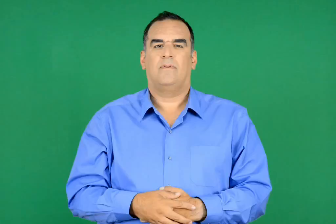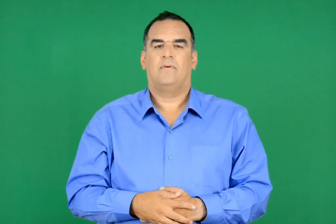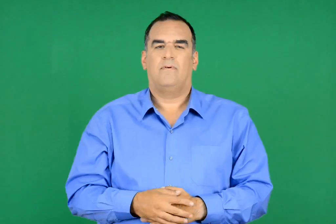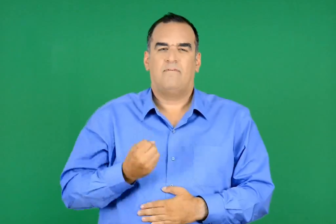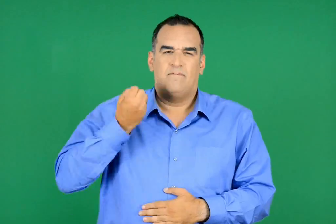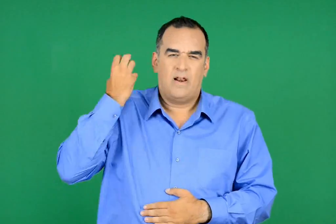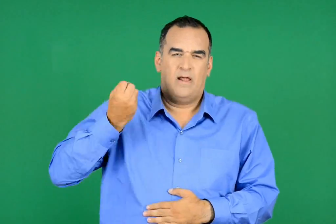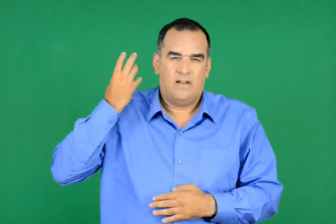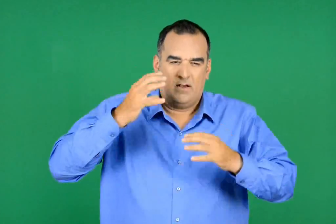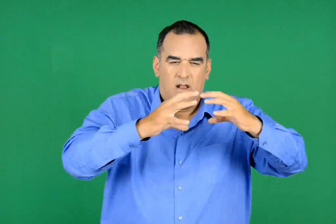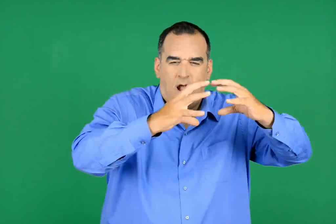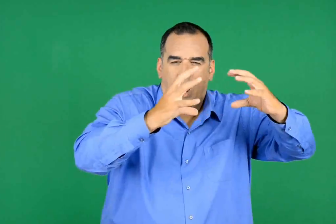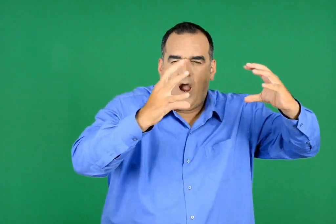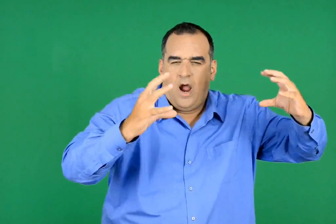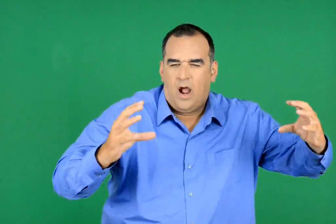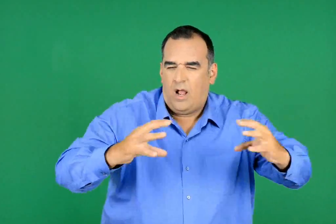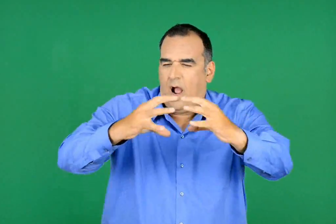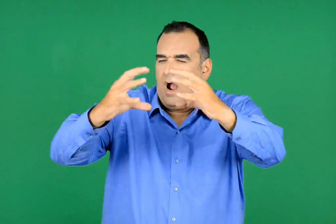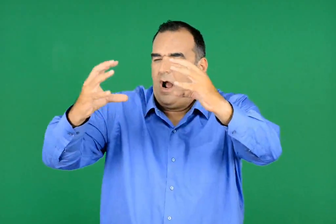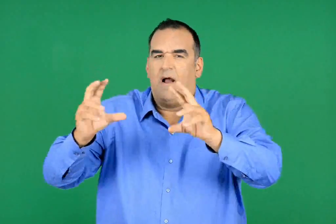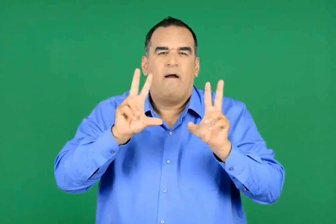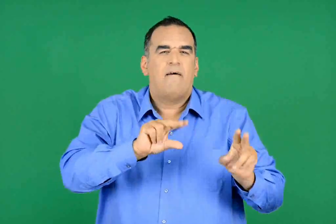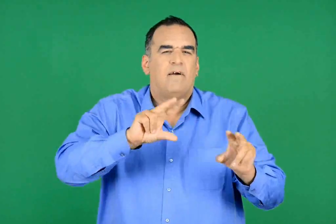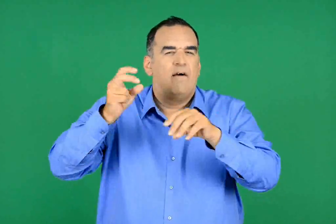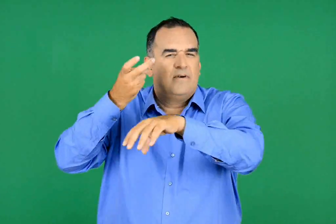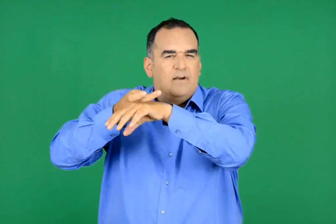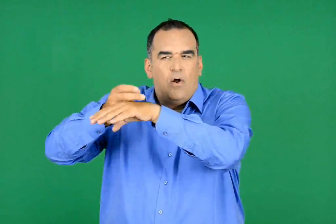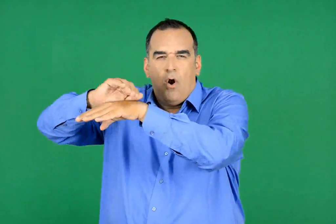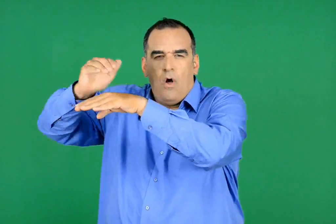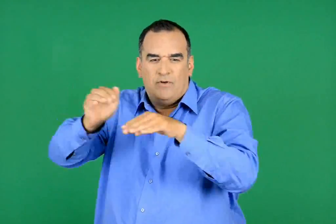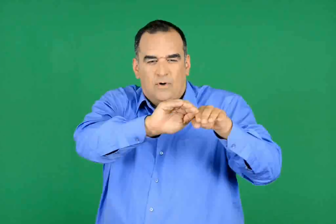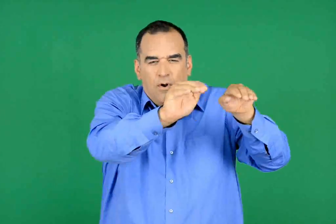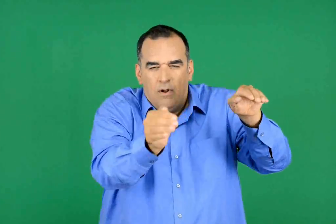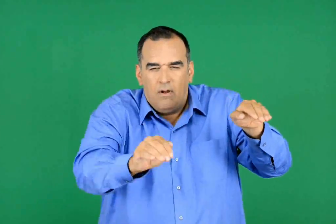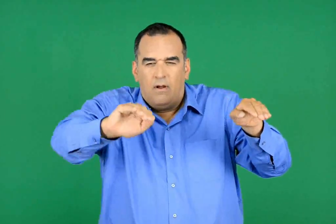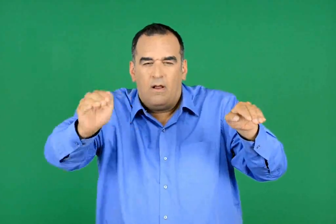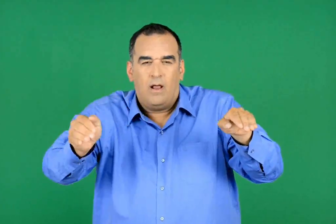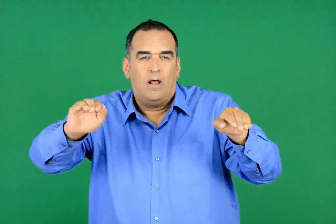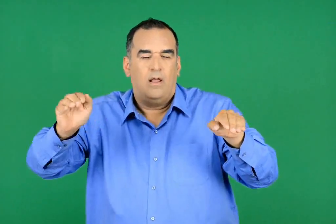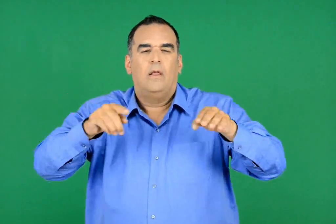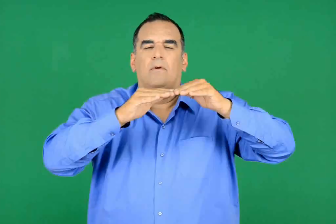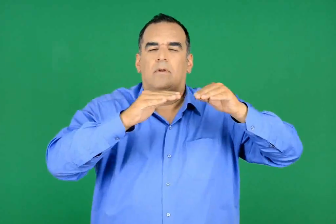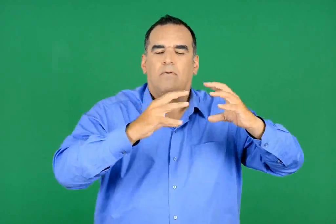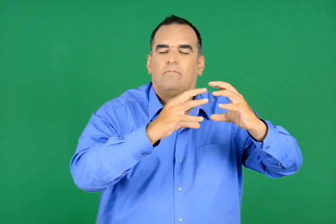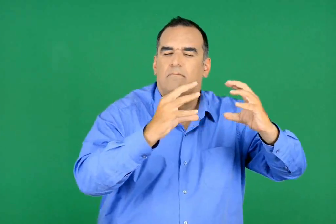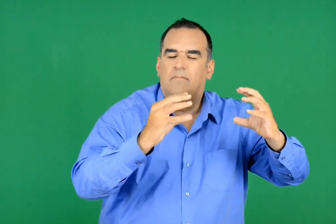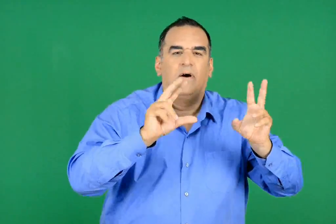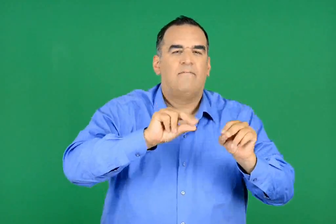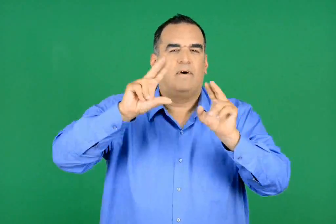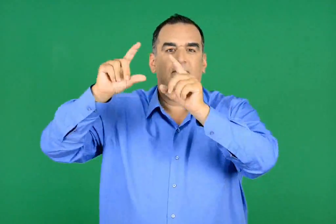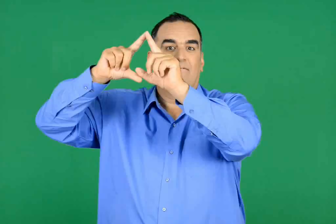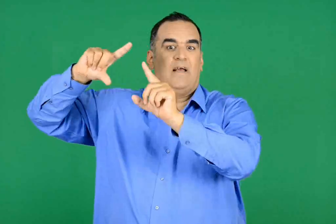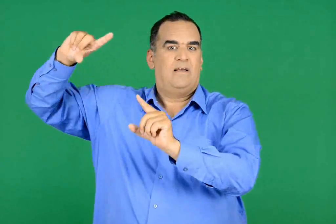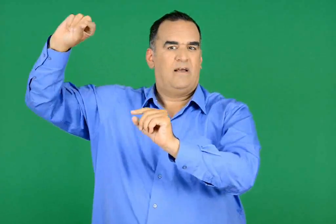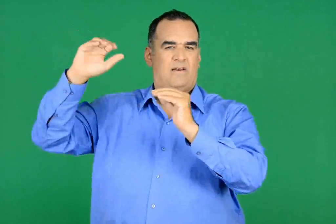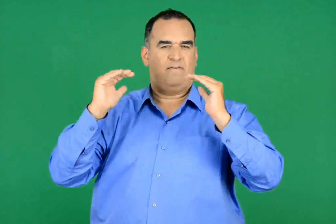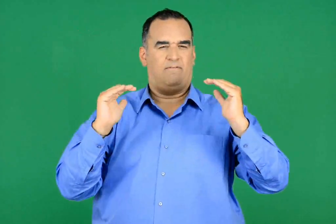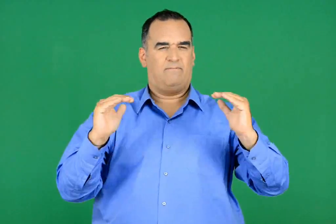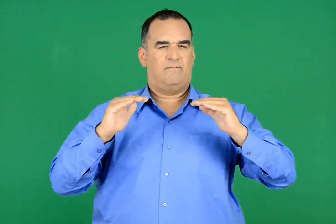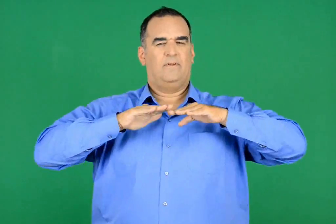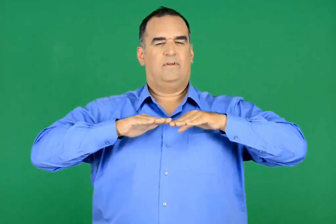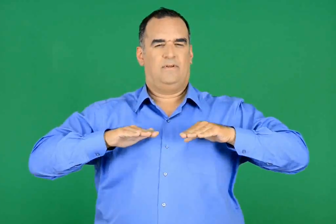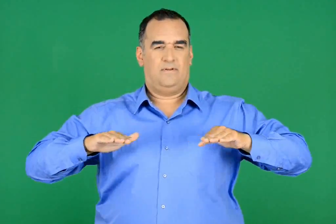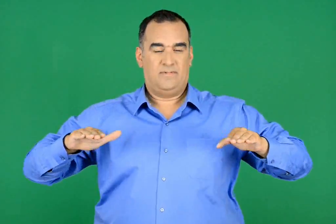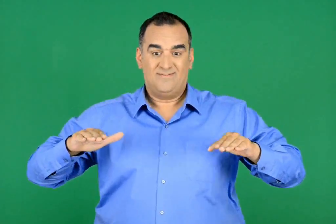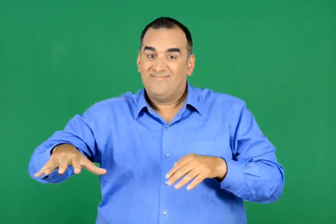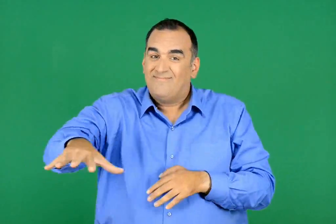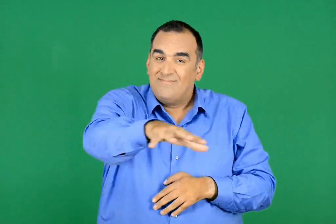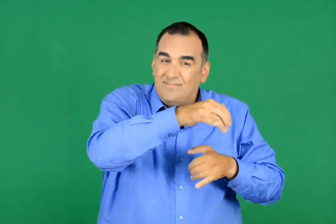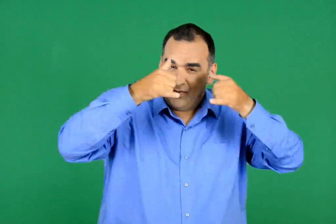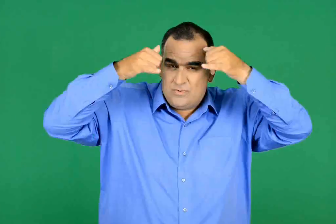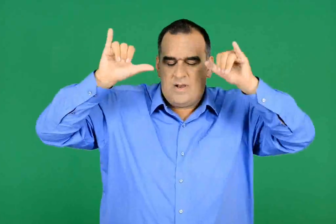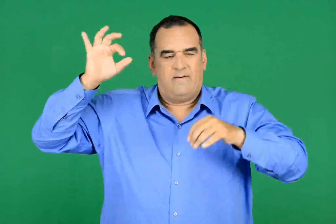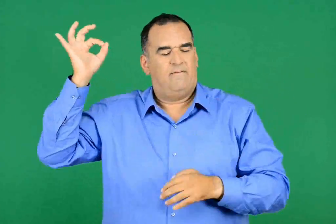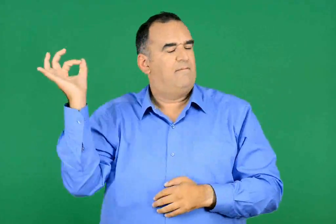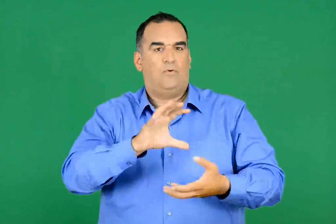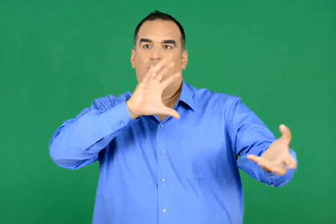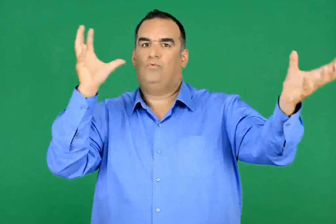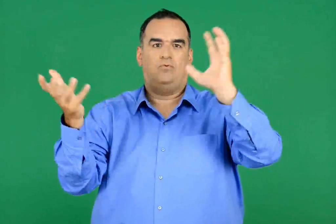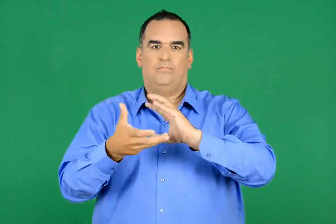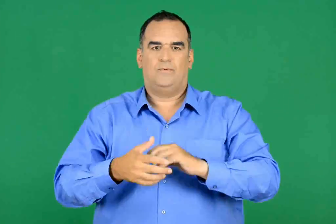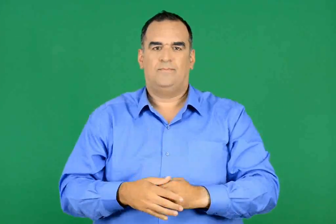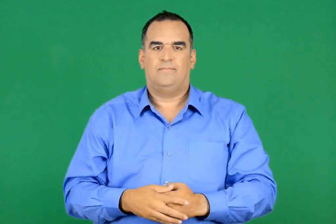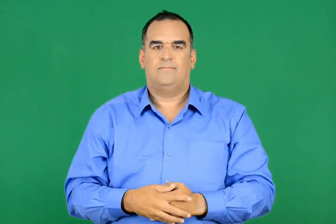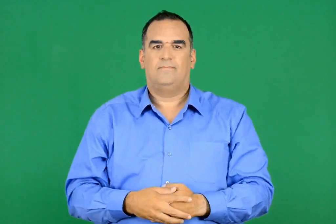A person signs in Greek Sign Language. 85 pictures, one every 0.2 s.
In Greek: φάλαινες µεγάλες σαν τους λόφους κι ήρεμες σαν το φεγγάρι. ήταν τα πιο θαυμαστά πλάσματα στον κόσμο
